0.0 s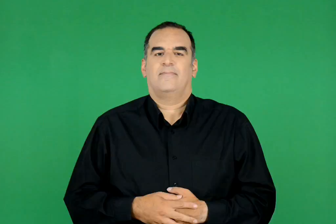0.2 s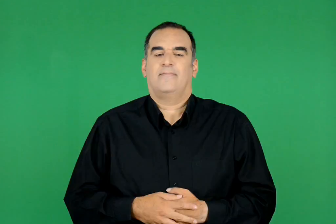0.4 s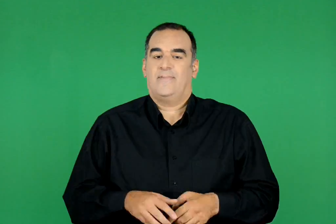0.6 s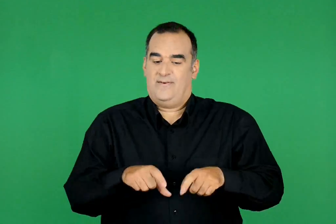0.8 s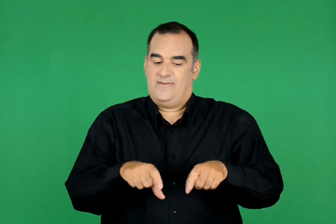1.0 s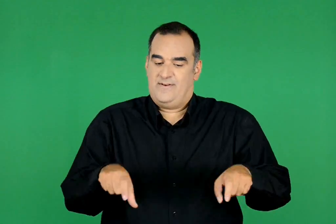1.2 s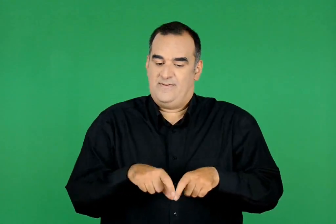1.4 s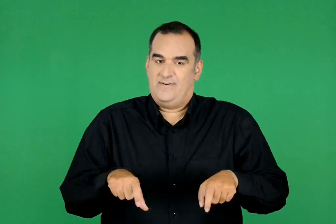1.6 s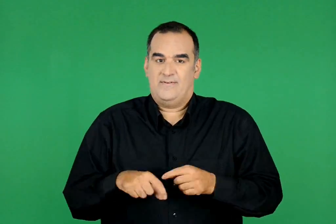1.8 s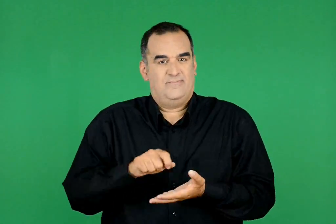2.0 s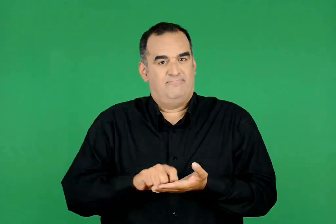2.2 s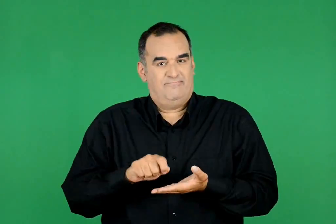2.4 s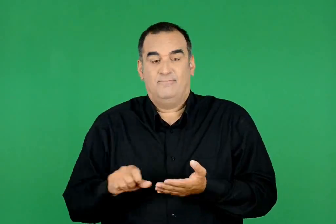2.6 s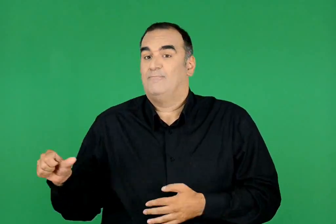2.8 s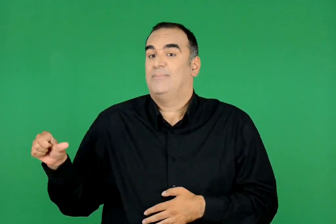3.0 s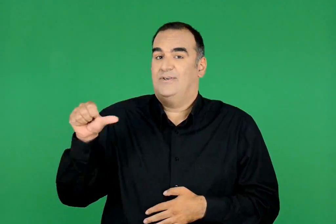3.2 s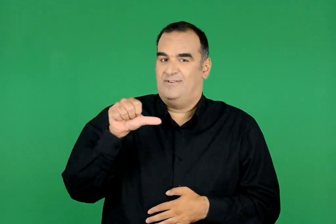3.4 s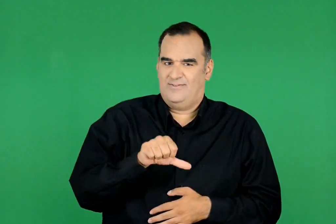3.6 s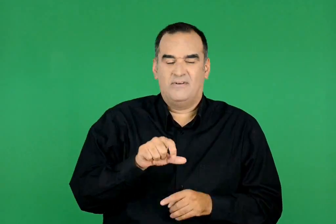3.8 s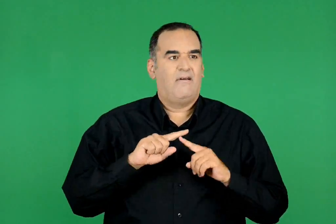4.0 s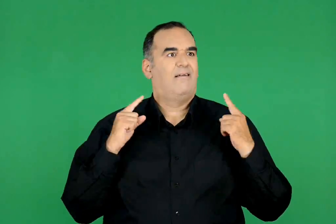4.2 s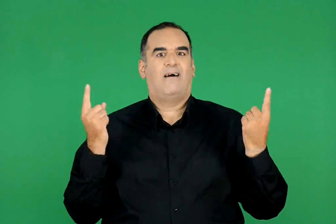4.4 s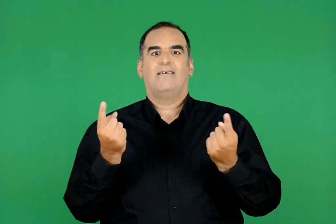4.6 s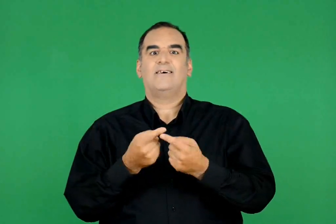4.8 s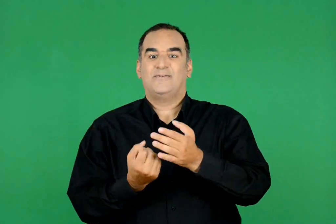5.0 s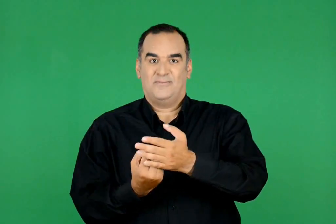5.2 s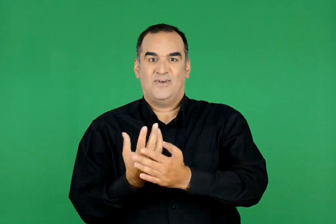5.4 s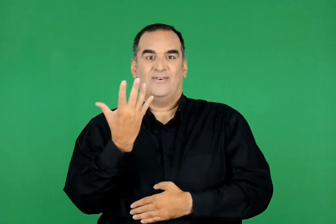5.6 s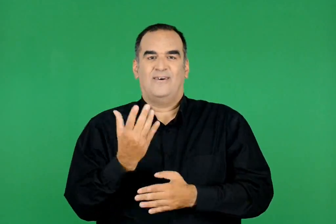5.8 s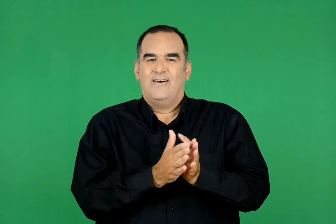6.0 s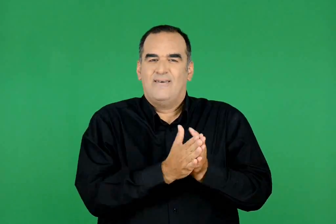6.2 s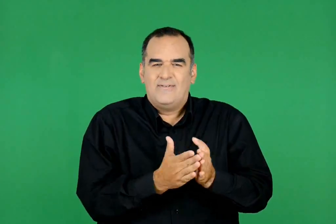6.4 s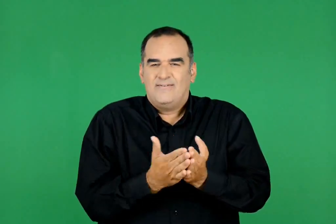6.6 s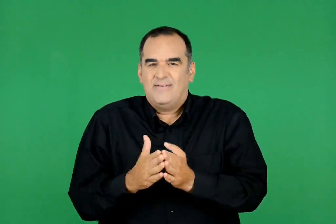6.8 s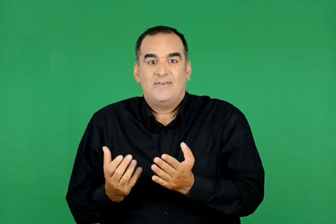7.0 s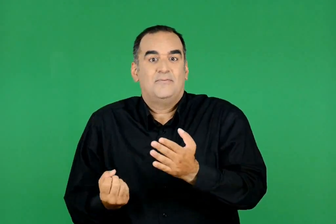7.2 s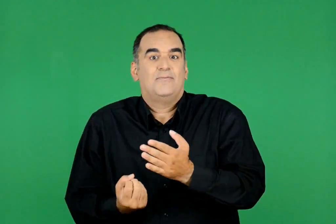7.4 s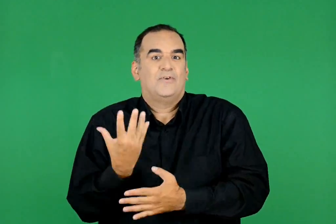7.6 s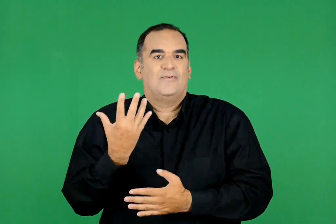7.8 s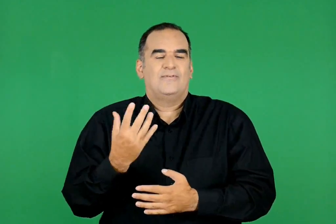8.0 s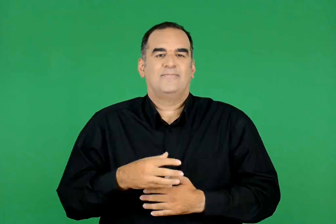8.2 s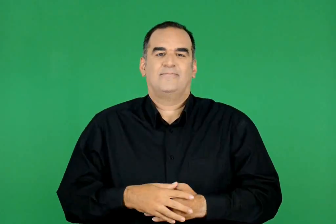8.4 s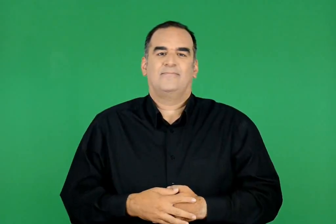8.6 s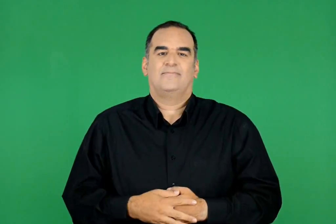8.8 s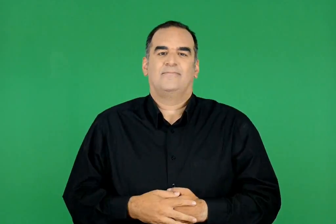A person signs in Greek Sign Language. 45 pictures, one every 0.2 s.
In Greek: επιστροφή στα θρανία καινούρια τάξη , καινούρια βιβλία
